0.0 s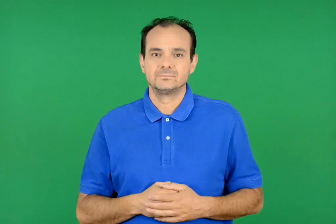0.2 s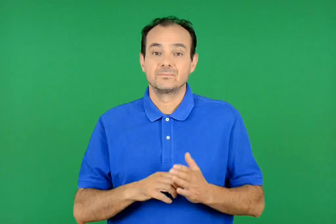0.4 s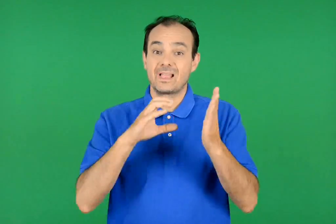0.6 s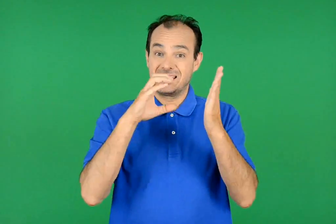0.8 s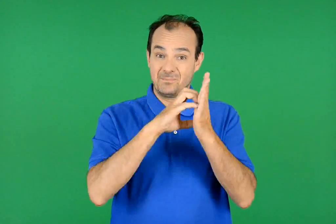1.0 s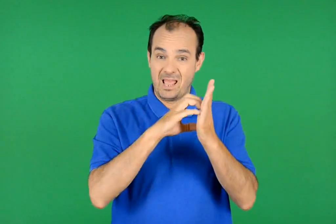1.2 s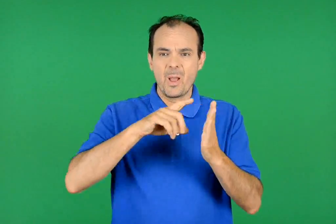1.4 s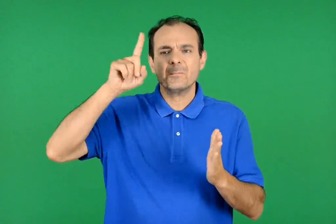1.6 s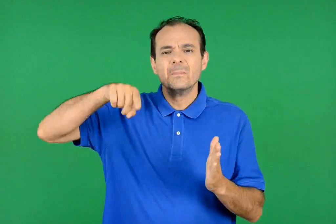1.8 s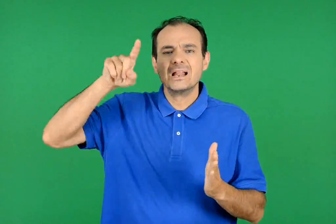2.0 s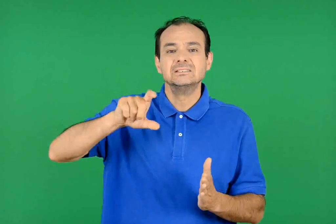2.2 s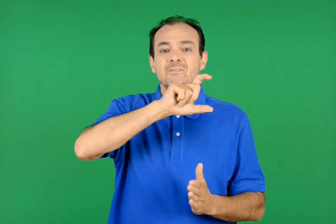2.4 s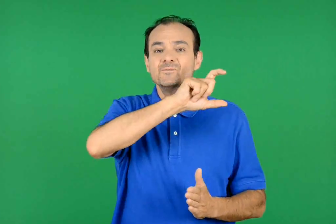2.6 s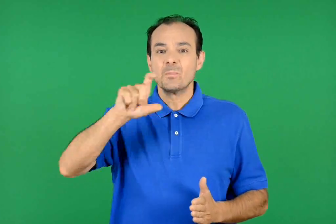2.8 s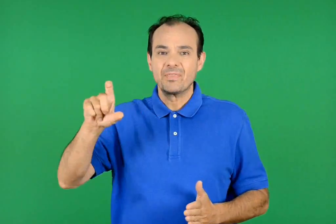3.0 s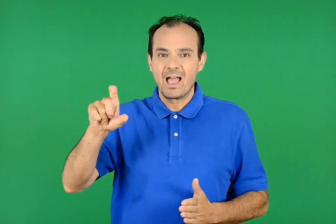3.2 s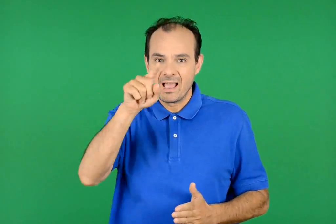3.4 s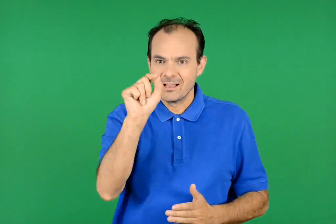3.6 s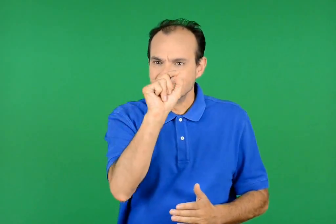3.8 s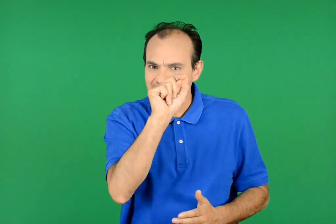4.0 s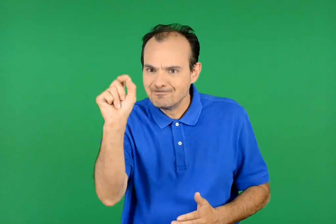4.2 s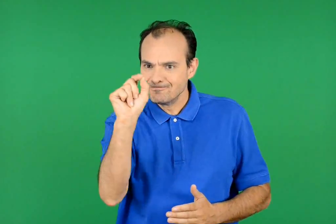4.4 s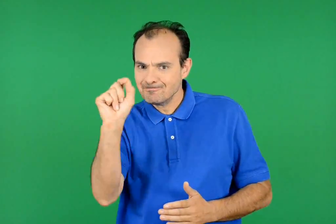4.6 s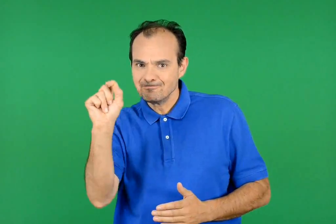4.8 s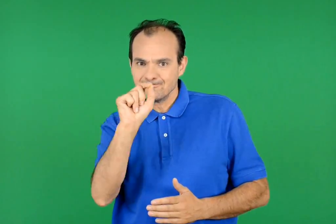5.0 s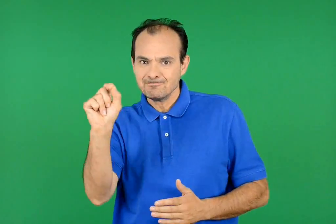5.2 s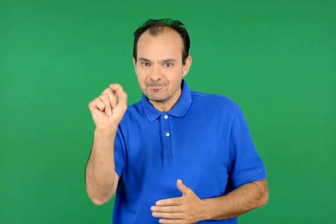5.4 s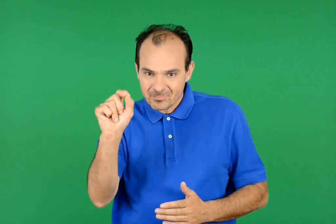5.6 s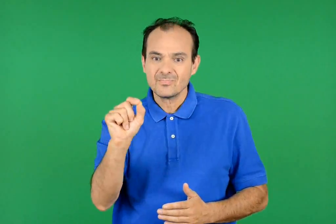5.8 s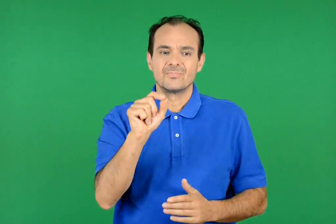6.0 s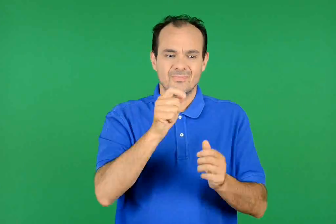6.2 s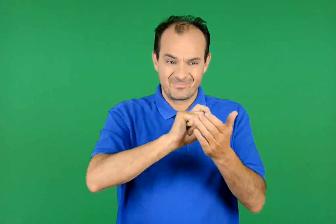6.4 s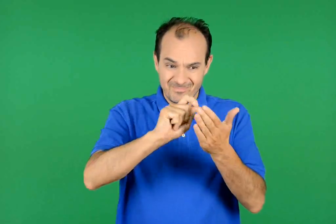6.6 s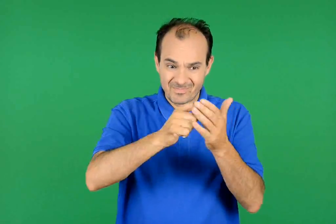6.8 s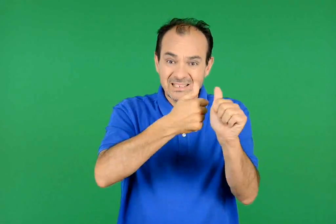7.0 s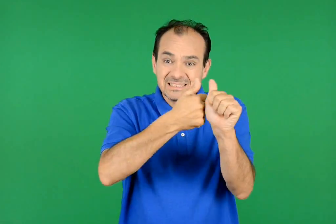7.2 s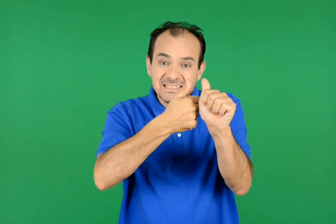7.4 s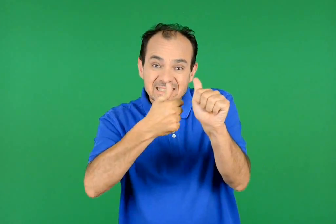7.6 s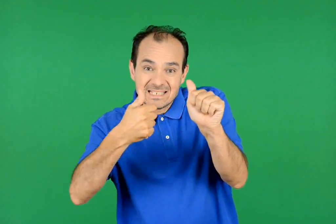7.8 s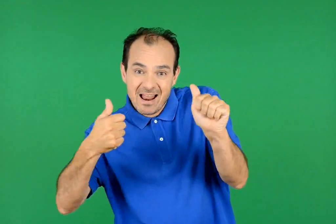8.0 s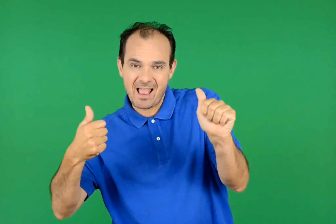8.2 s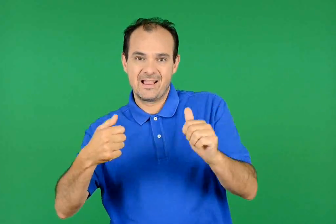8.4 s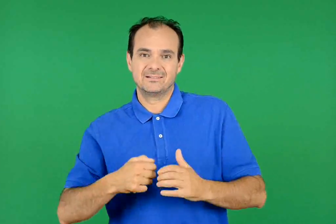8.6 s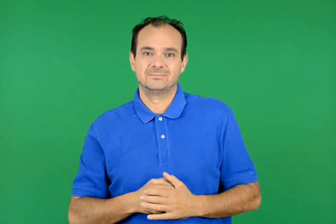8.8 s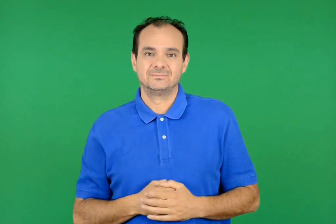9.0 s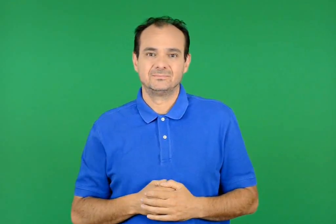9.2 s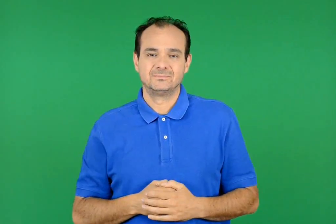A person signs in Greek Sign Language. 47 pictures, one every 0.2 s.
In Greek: υπογράμμισε στο κείμενο τις μέρες της εβδομάδας . να τις γράψεις με τη σειρά
